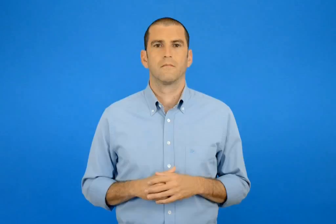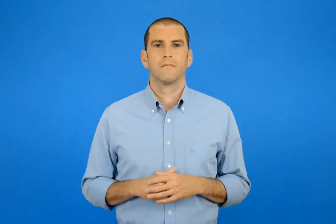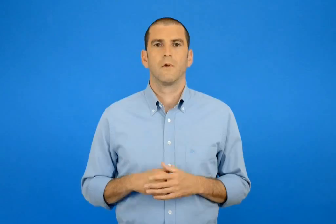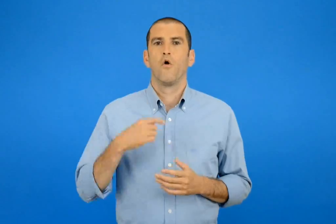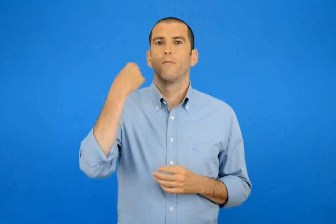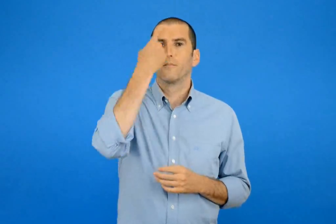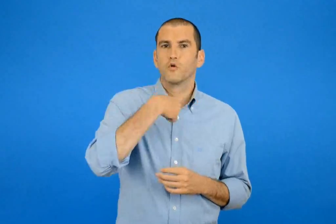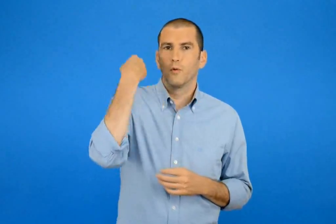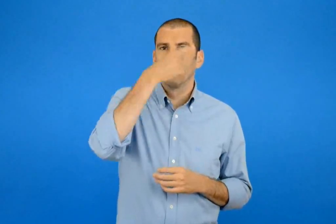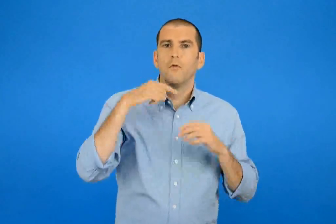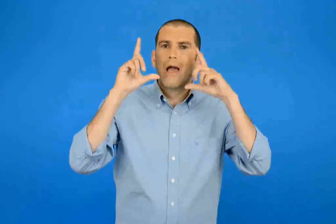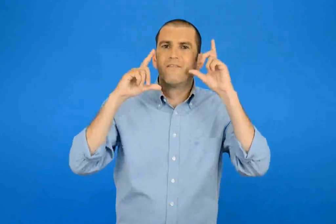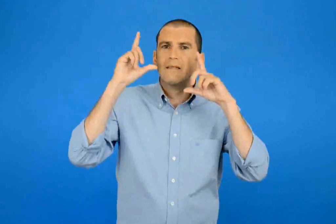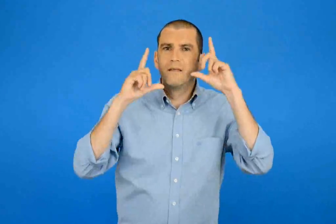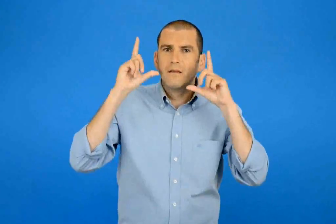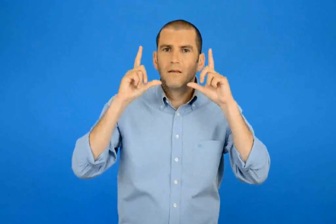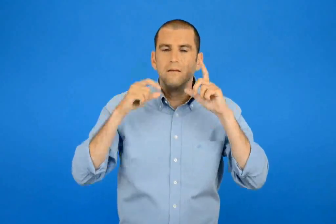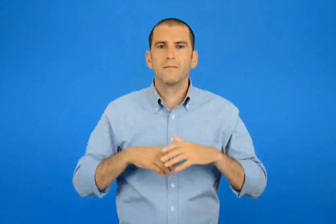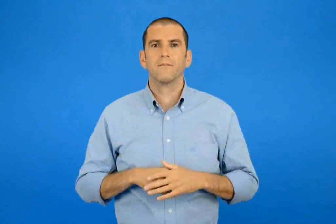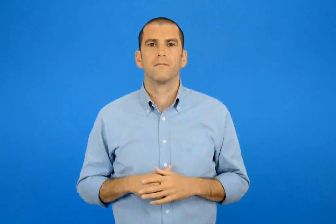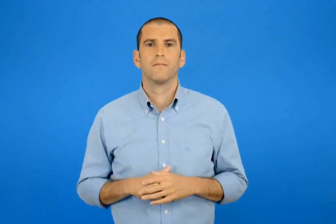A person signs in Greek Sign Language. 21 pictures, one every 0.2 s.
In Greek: έκφραση προσώπου
